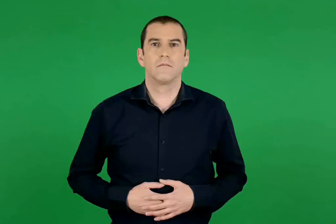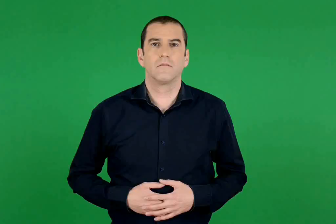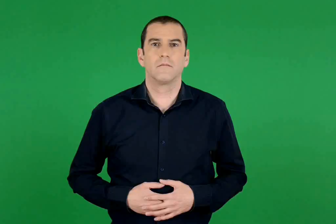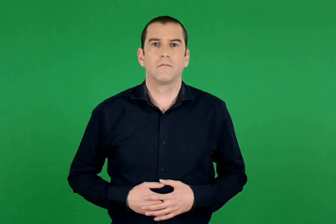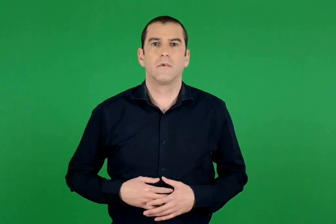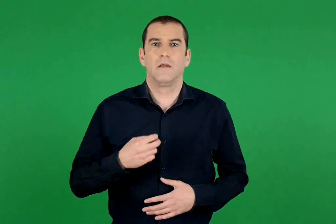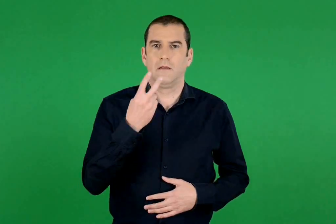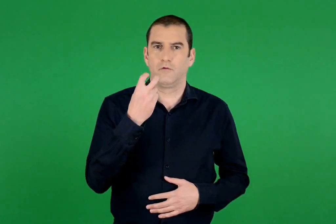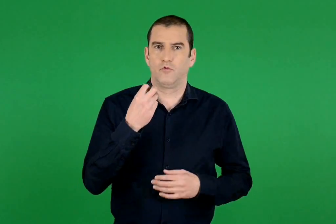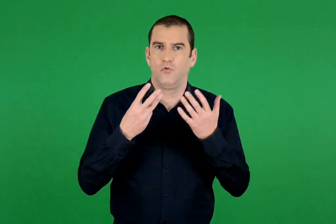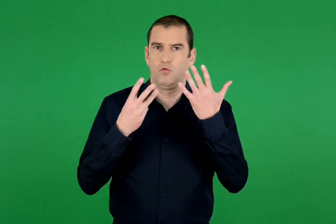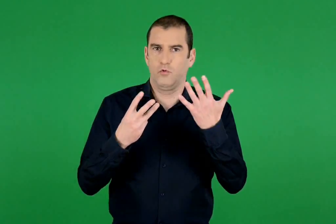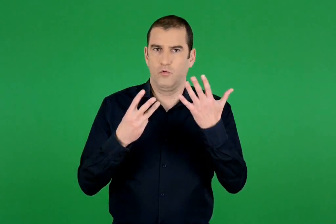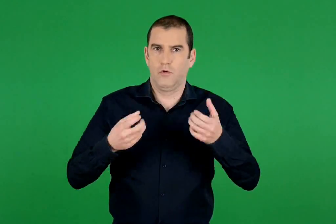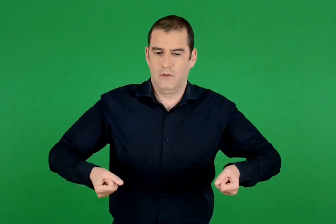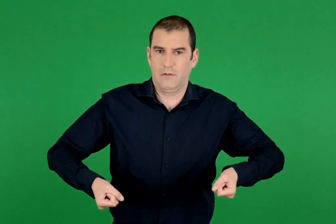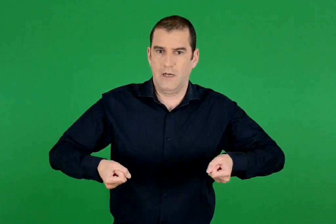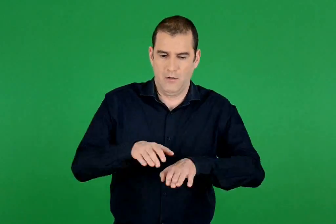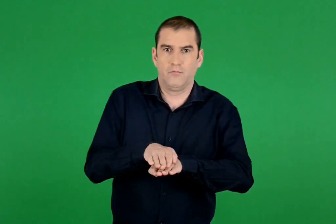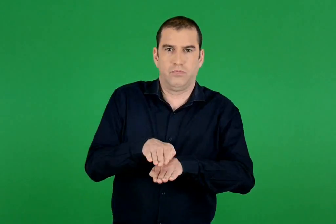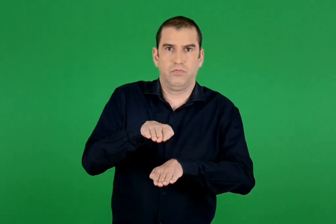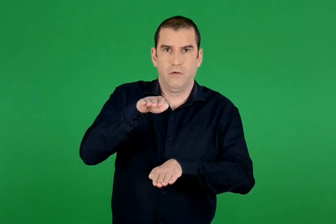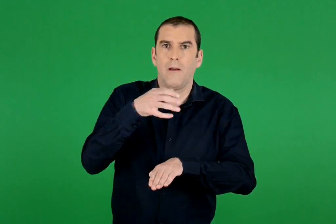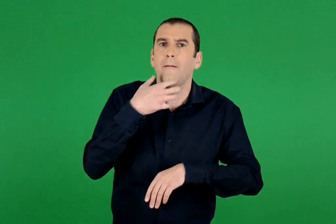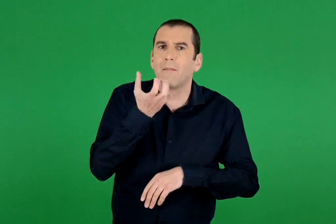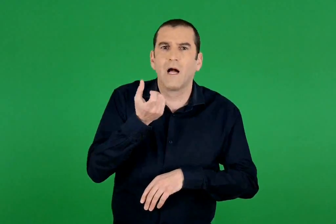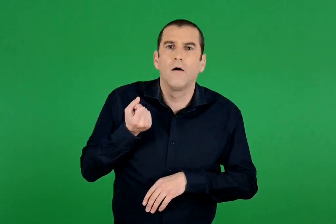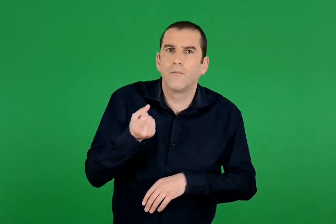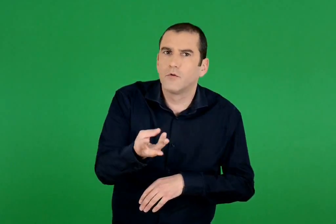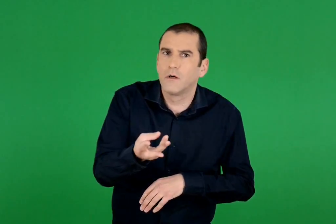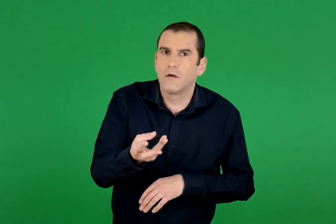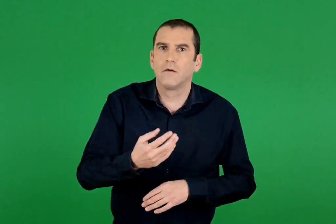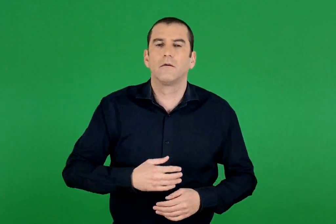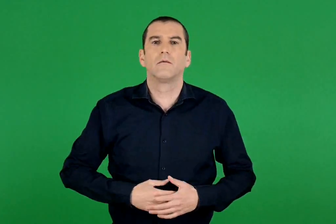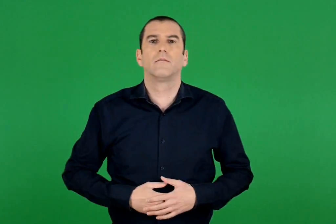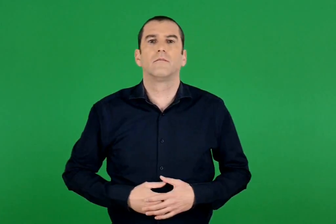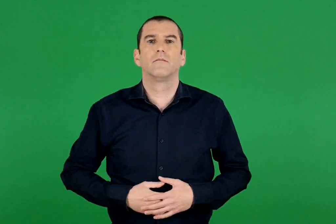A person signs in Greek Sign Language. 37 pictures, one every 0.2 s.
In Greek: πόσα μήλα έχουν τα 28 τελάρα ;
